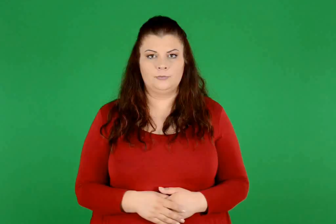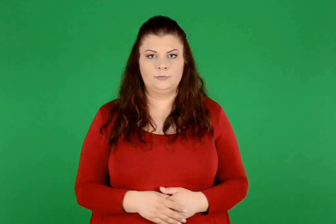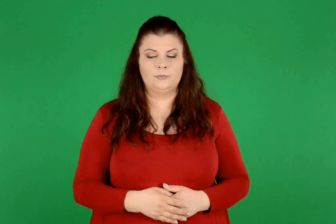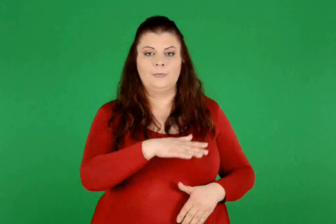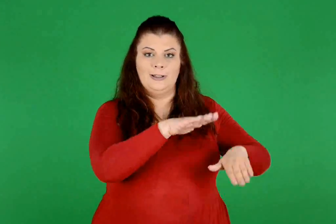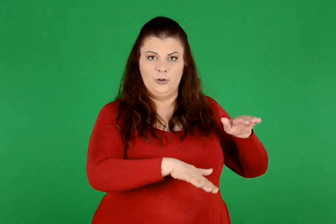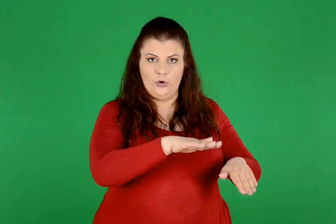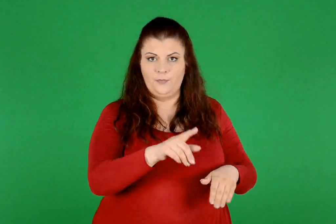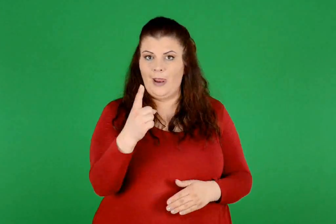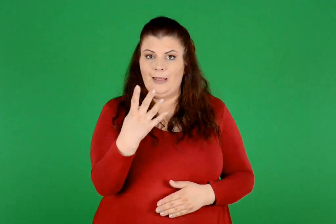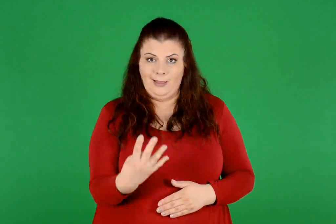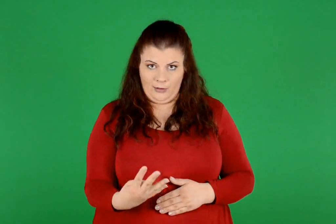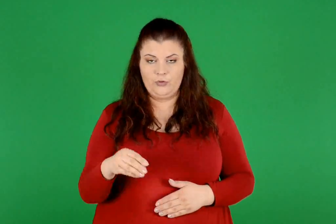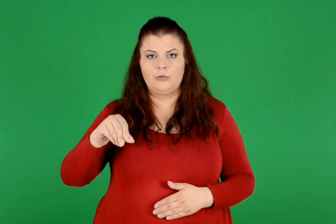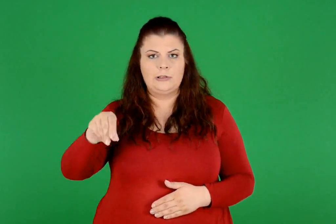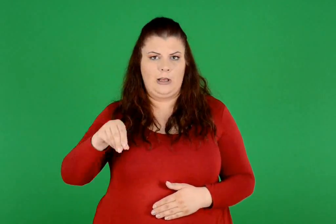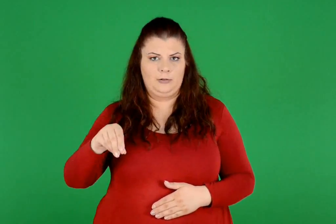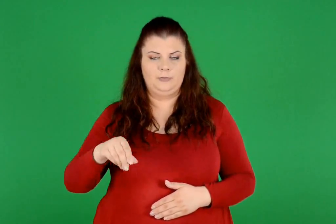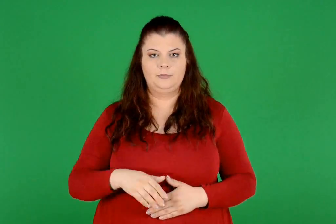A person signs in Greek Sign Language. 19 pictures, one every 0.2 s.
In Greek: 1/4 του κιλού ζάχαρη
